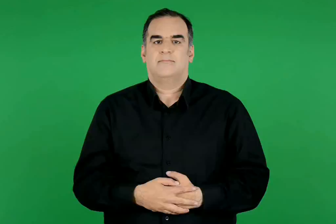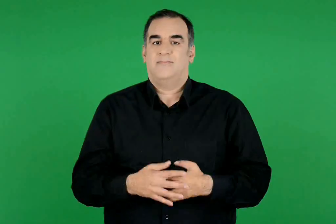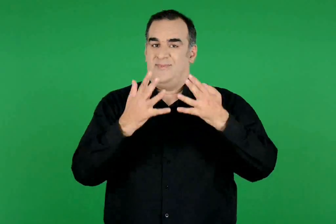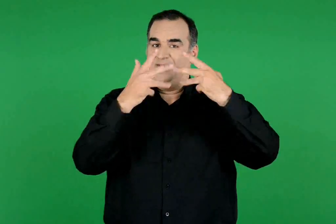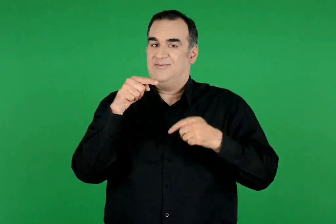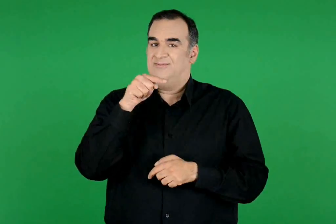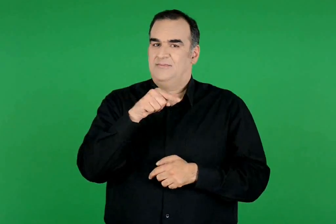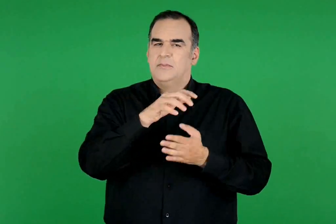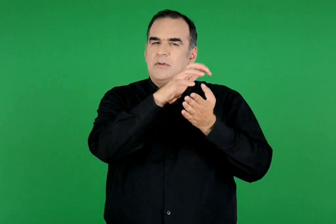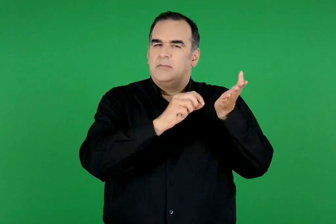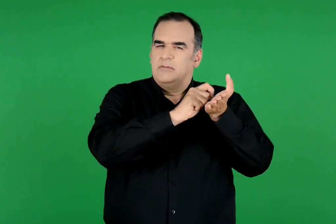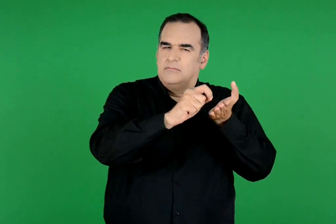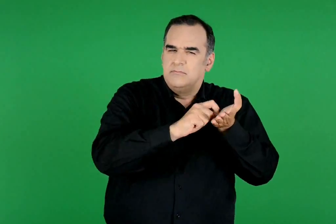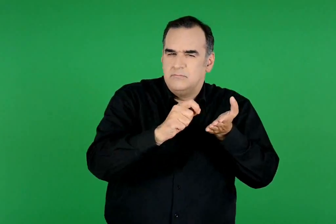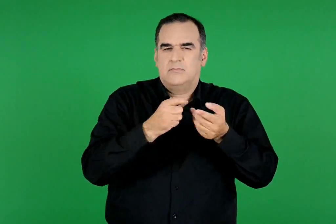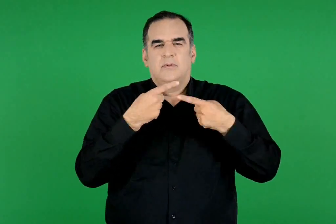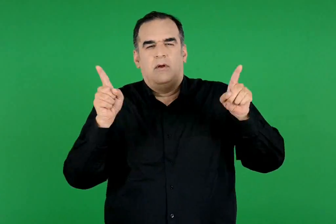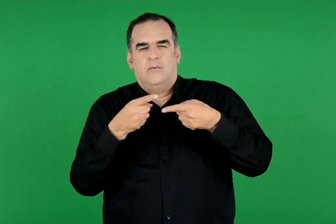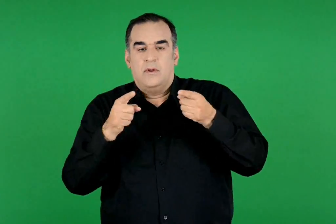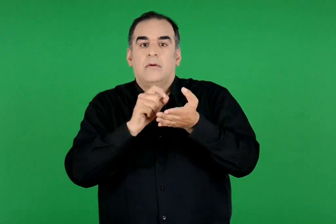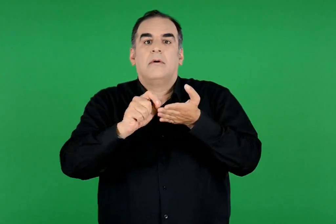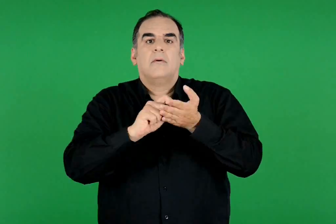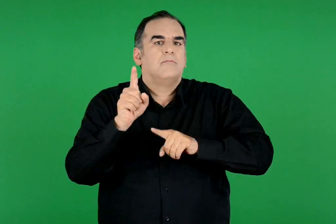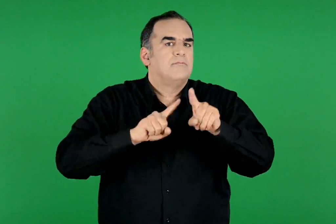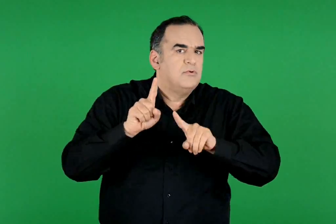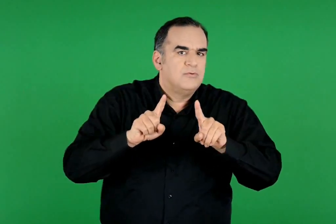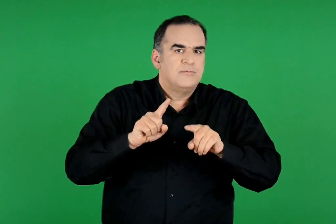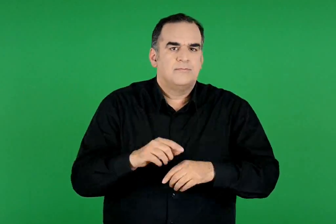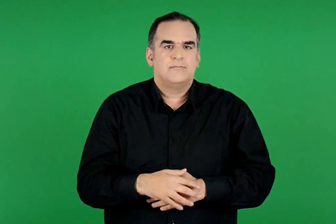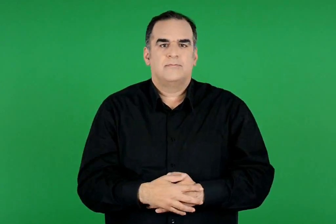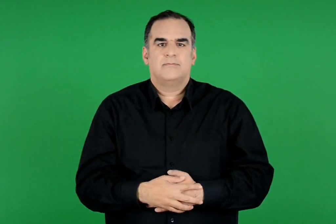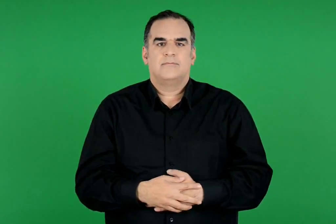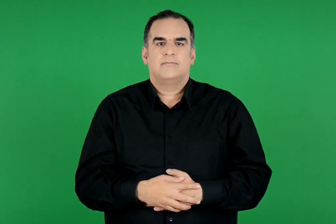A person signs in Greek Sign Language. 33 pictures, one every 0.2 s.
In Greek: ποιος γράφει το κείμενο και τα τραγούδια ενός έργου ;
